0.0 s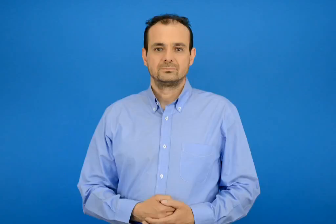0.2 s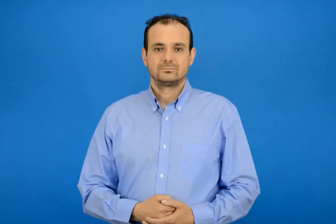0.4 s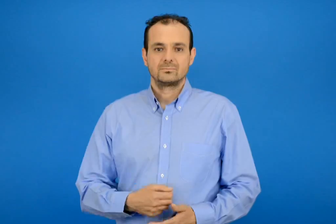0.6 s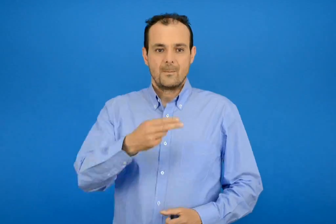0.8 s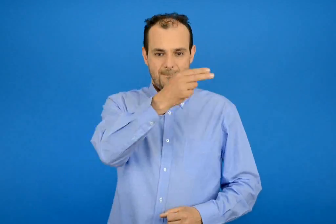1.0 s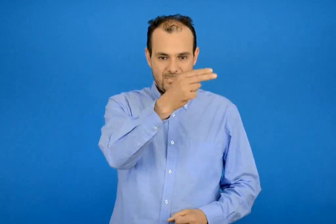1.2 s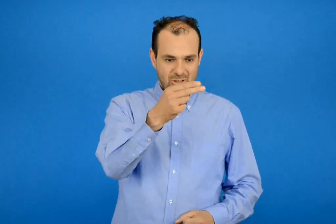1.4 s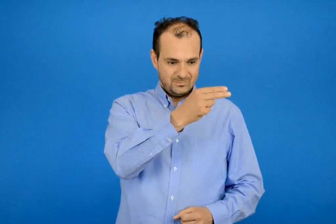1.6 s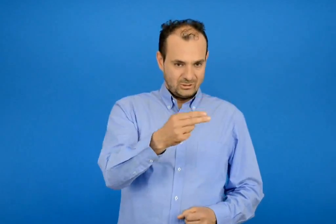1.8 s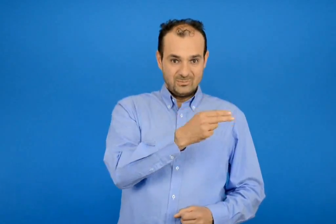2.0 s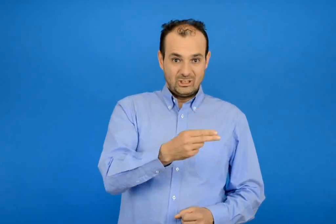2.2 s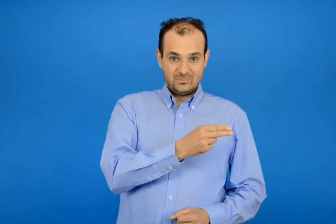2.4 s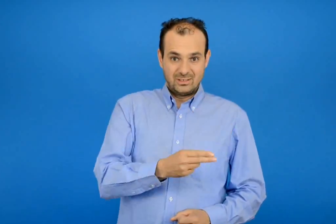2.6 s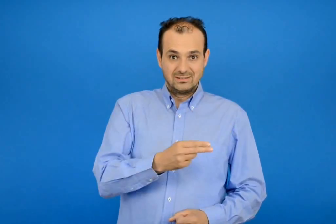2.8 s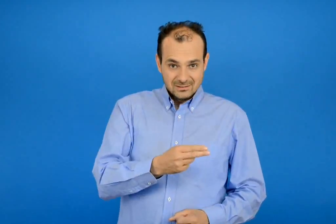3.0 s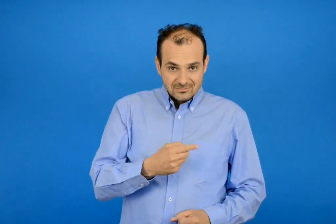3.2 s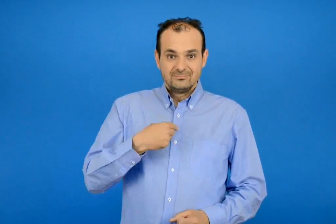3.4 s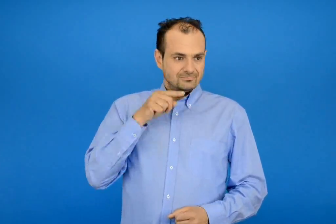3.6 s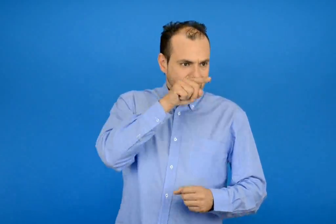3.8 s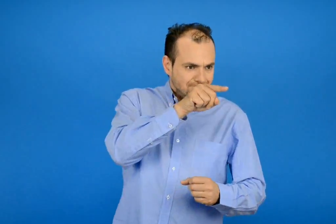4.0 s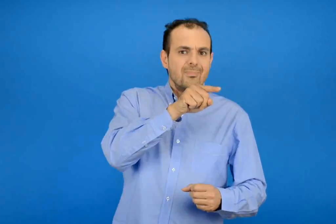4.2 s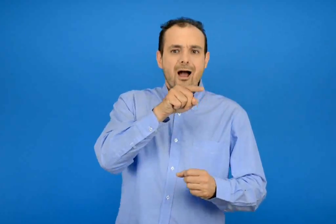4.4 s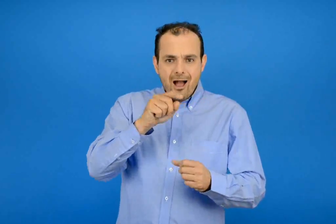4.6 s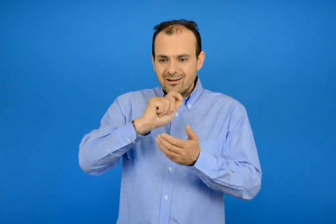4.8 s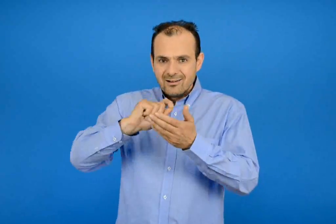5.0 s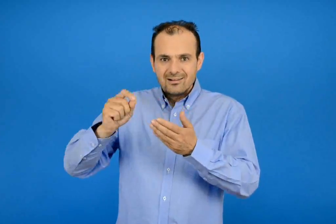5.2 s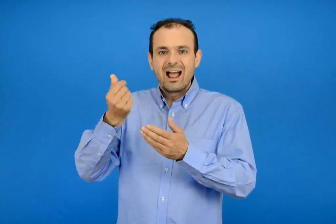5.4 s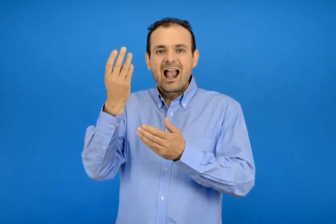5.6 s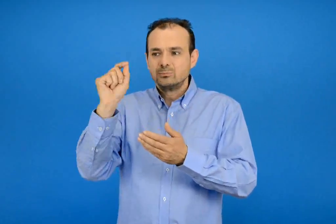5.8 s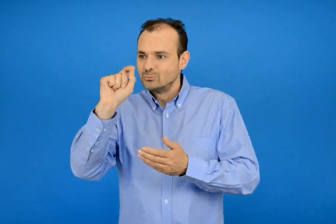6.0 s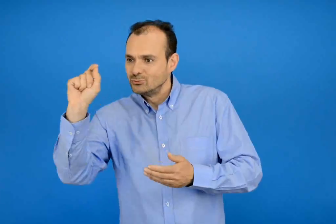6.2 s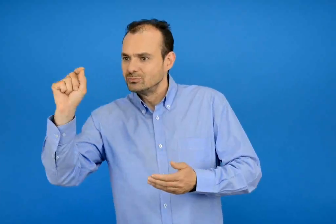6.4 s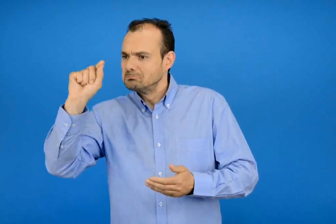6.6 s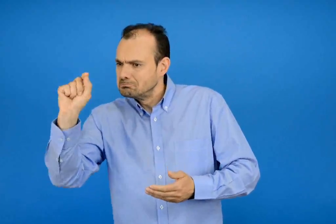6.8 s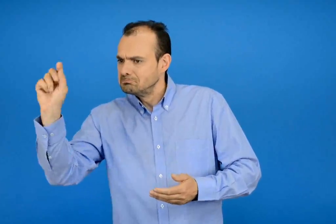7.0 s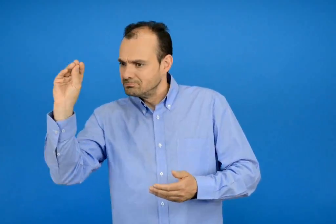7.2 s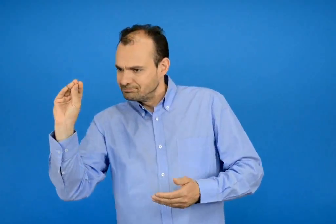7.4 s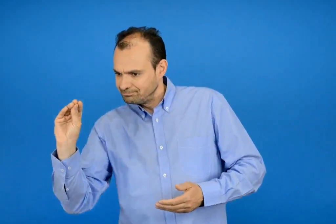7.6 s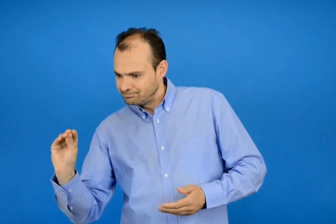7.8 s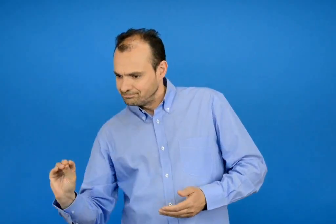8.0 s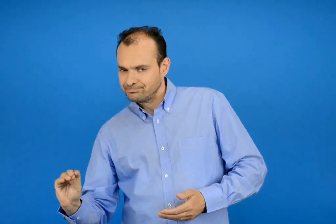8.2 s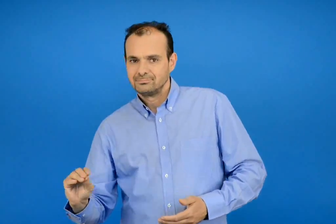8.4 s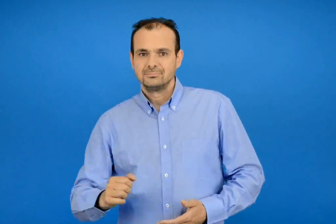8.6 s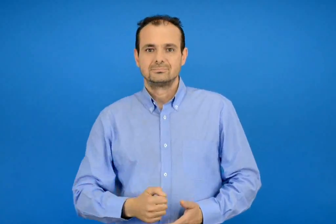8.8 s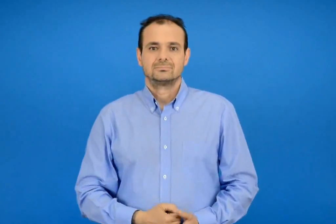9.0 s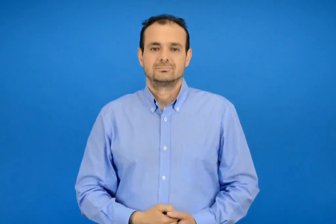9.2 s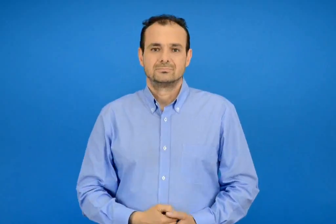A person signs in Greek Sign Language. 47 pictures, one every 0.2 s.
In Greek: γράφω τις πράξεις που αντιστοιχούν στις προτάσεις
